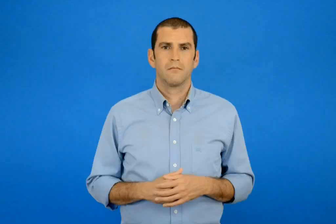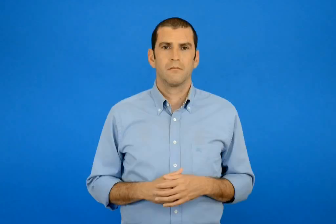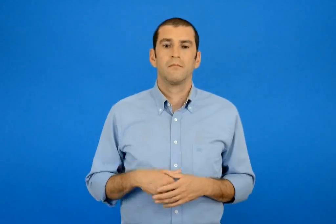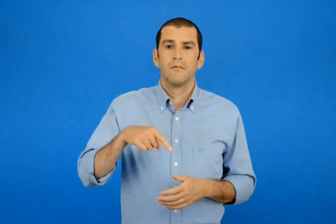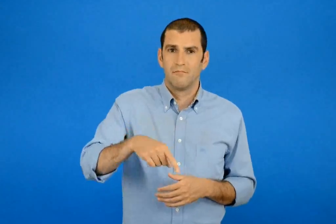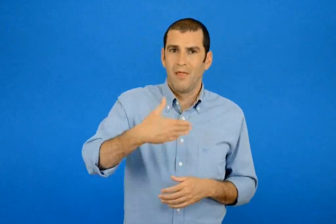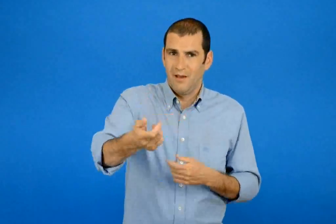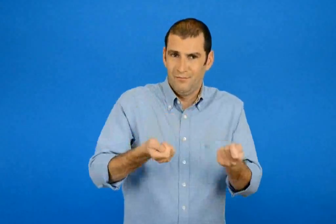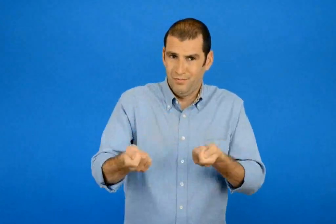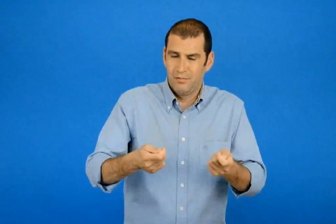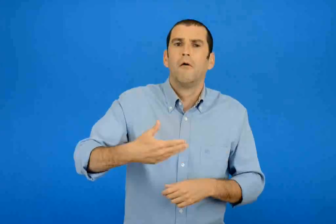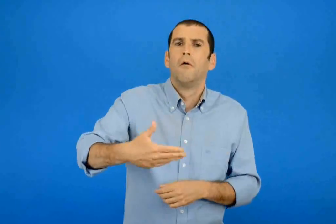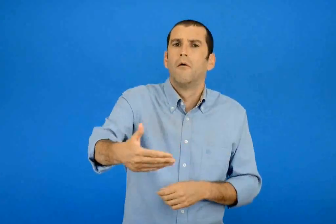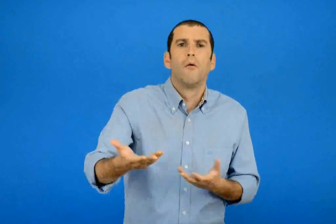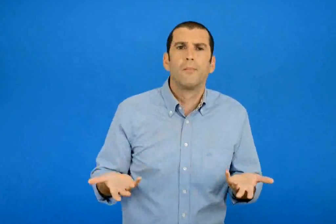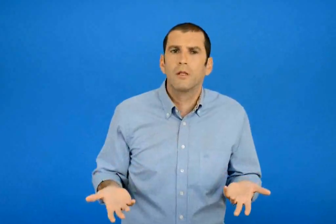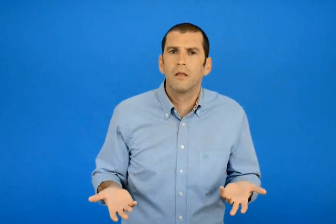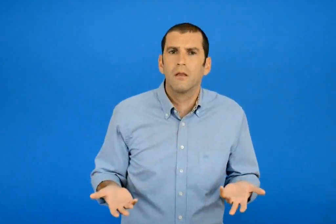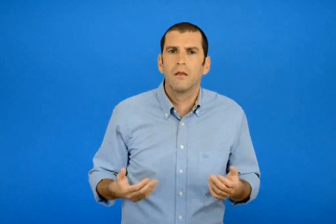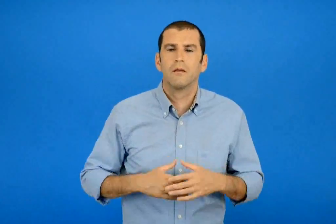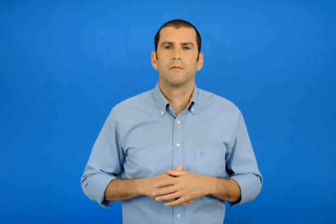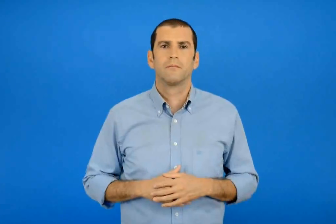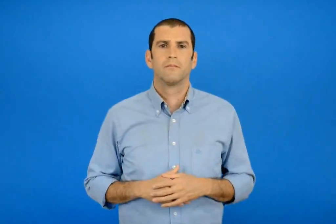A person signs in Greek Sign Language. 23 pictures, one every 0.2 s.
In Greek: πότε θα πραγματοποιηθεί ;
